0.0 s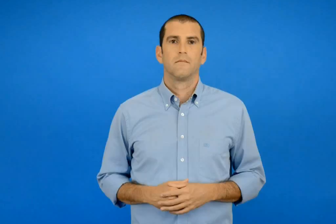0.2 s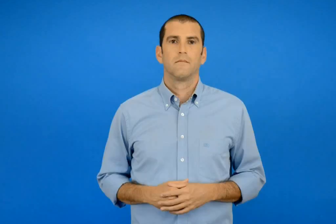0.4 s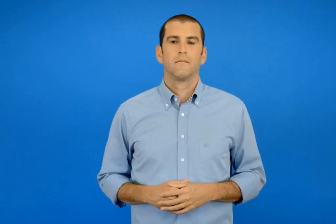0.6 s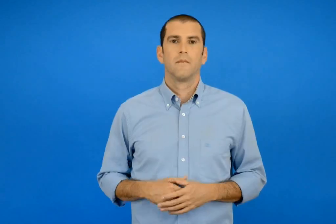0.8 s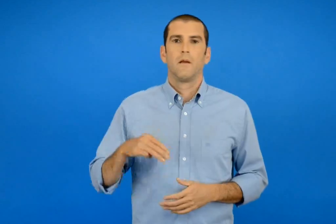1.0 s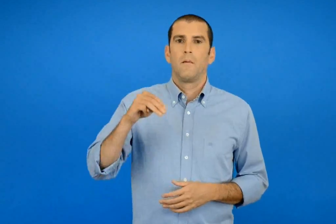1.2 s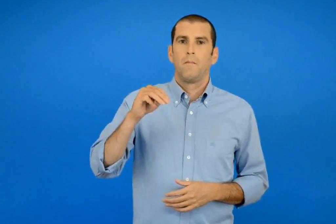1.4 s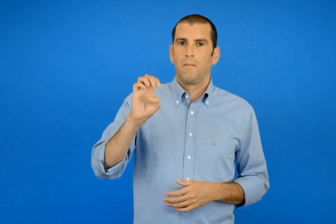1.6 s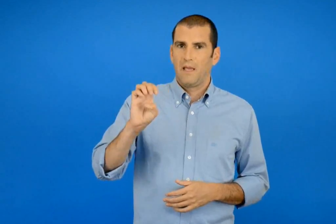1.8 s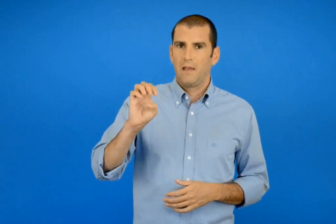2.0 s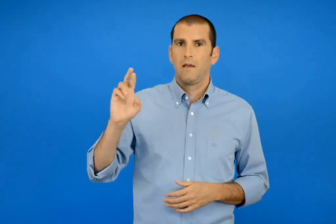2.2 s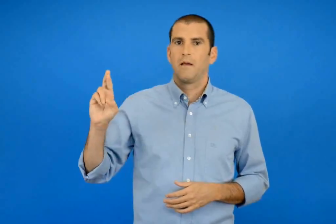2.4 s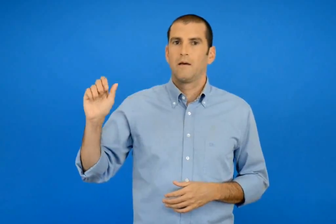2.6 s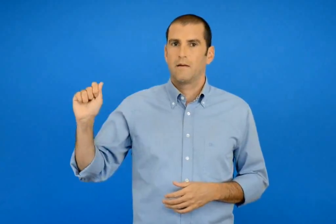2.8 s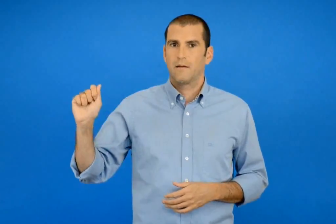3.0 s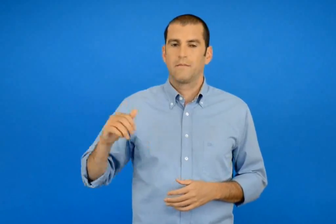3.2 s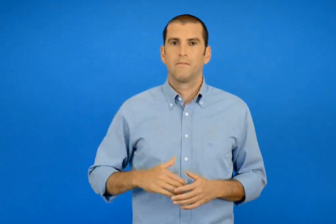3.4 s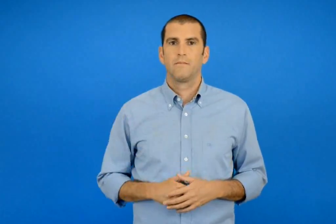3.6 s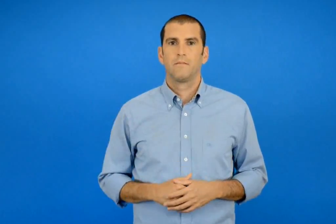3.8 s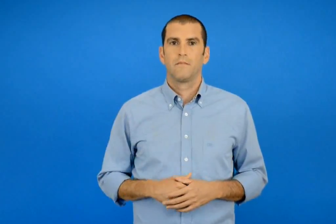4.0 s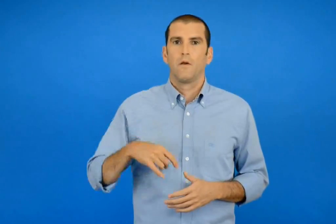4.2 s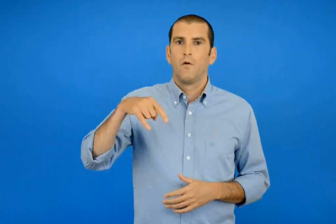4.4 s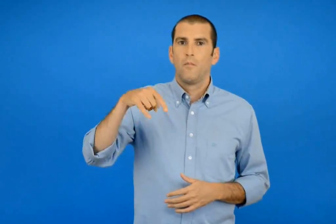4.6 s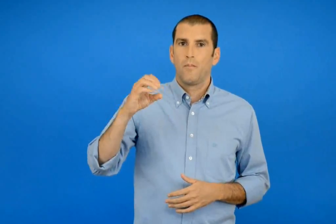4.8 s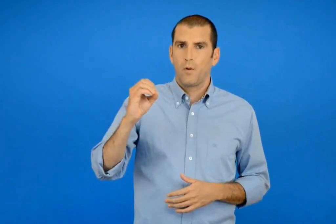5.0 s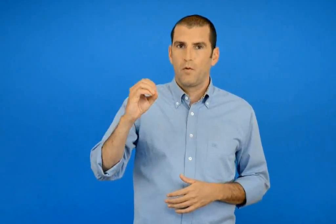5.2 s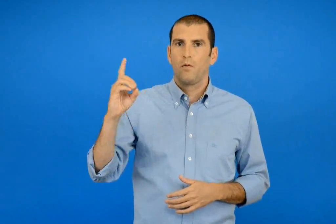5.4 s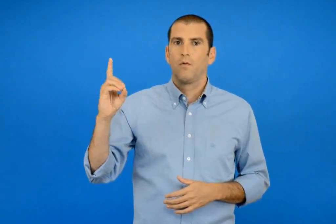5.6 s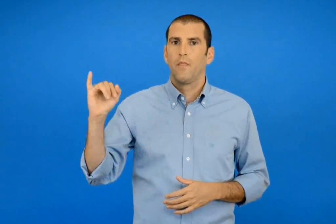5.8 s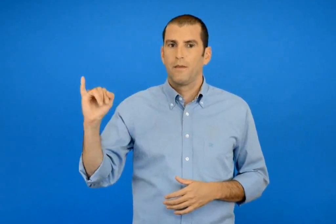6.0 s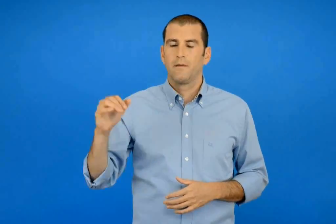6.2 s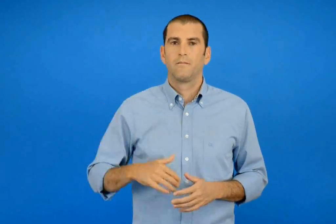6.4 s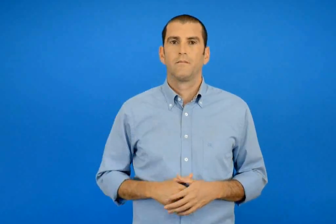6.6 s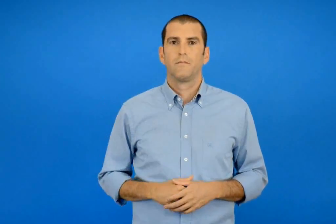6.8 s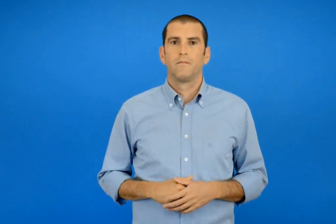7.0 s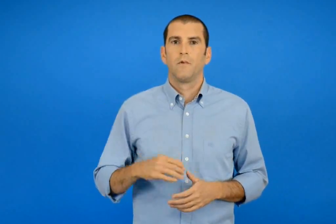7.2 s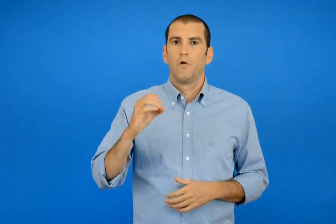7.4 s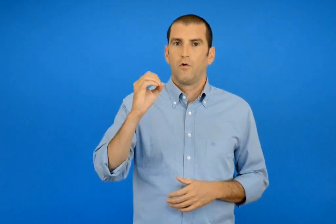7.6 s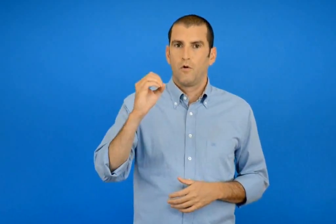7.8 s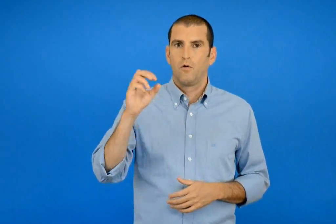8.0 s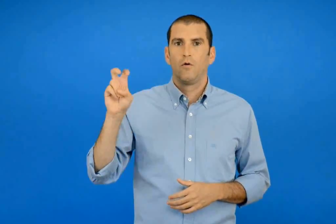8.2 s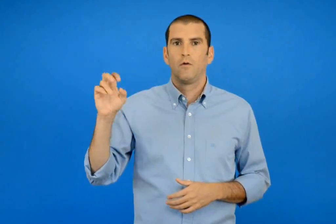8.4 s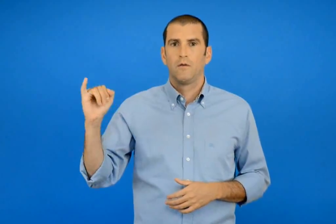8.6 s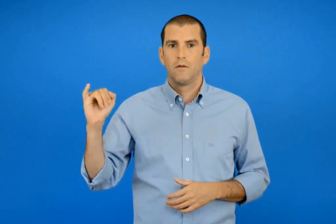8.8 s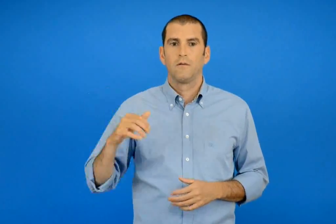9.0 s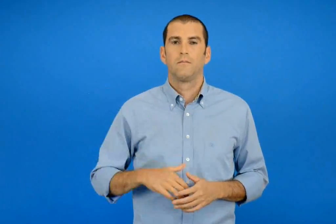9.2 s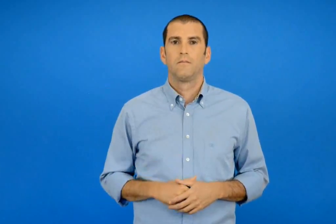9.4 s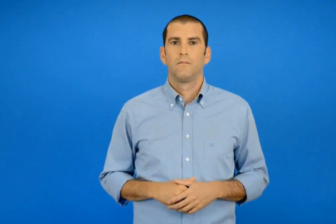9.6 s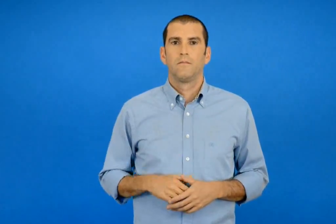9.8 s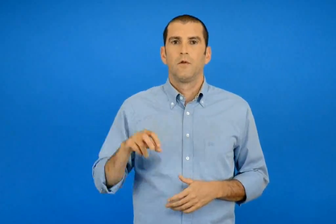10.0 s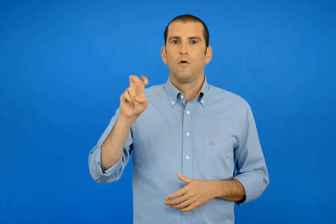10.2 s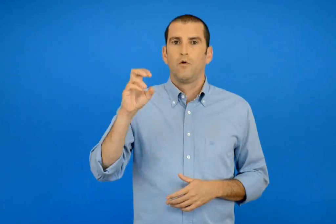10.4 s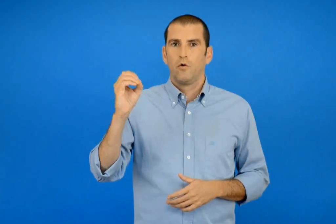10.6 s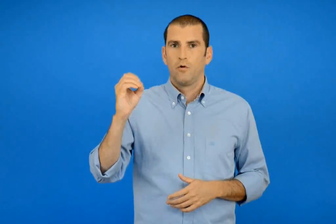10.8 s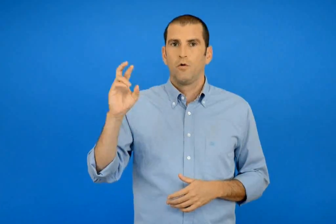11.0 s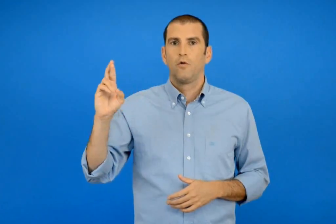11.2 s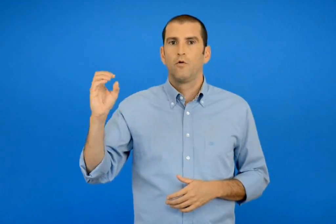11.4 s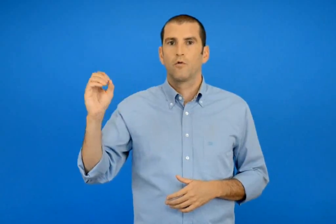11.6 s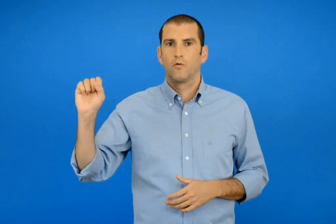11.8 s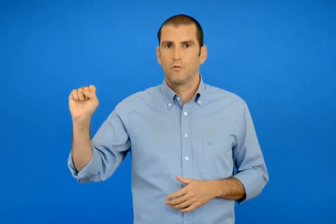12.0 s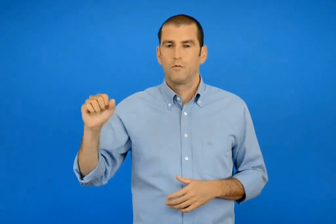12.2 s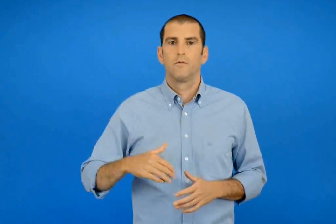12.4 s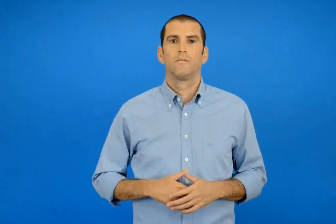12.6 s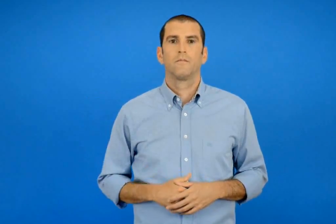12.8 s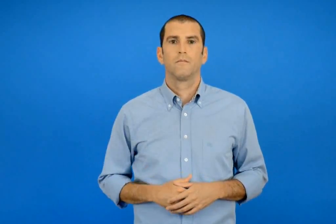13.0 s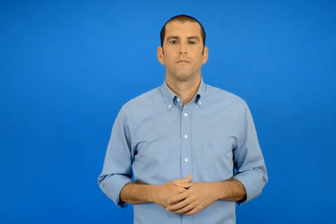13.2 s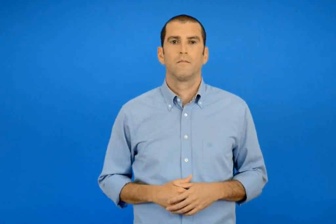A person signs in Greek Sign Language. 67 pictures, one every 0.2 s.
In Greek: μέρα πόδι όχι χορός
